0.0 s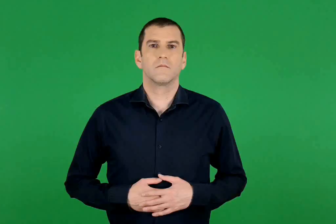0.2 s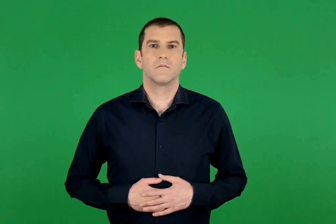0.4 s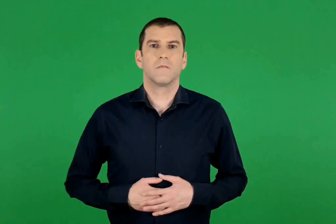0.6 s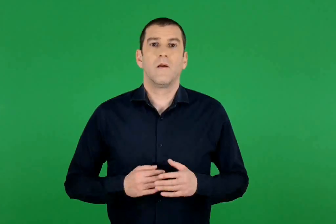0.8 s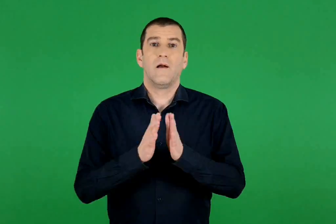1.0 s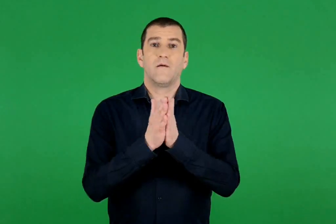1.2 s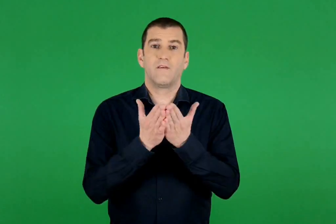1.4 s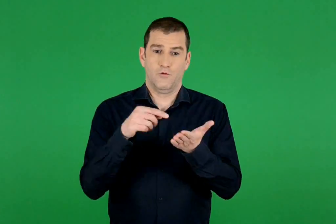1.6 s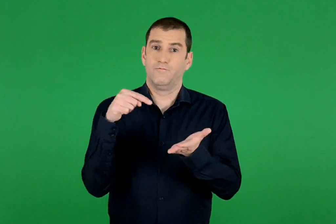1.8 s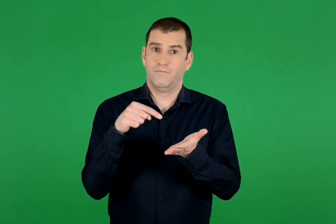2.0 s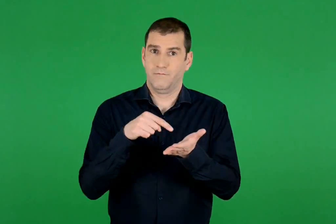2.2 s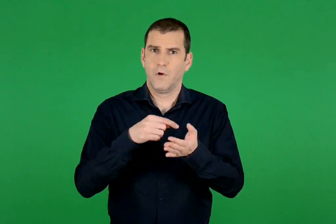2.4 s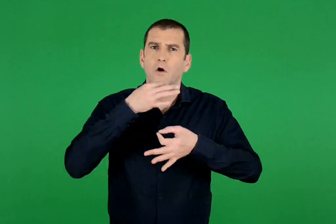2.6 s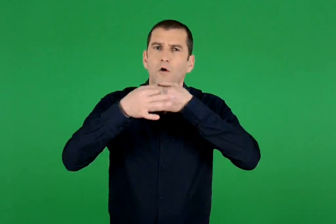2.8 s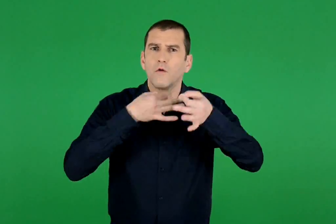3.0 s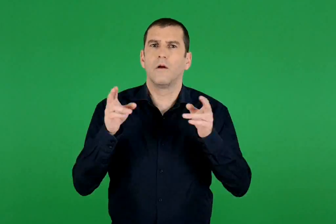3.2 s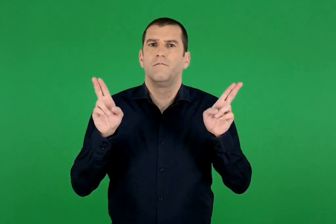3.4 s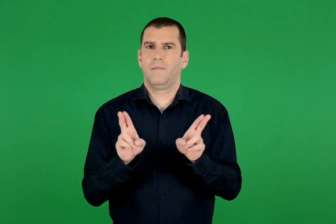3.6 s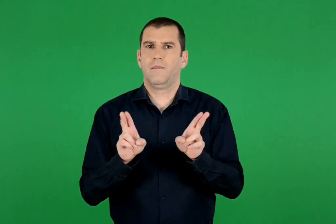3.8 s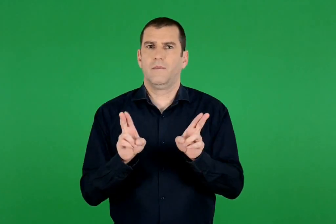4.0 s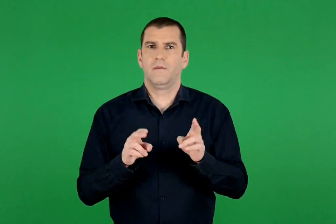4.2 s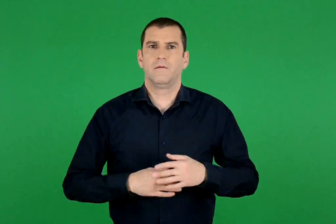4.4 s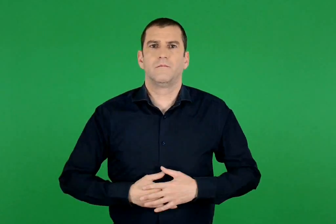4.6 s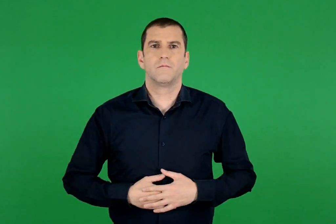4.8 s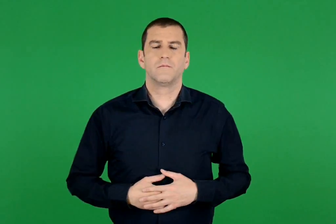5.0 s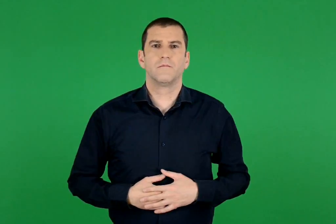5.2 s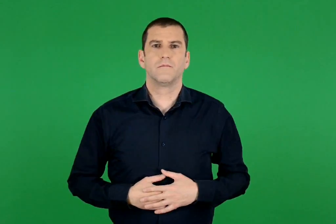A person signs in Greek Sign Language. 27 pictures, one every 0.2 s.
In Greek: λίγα λόγια για το βιβλίο
